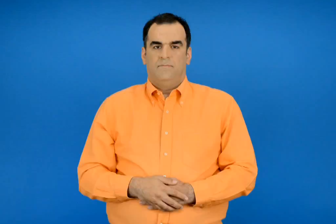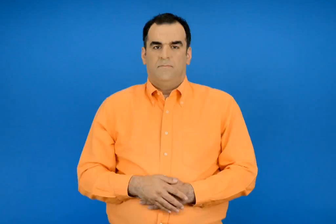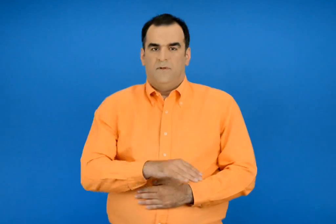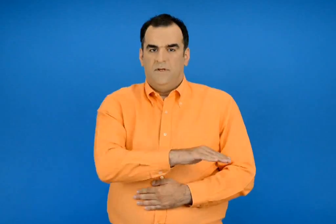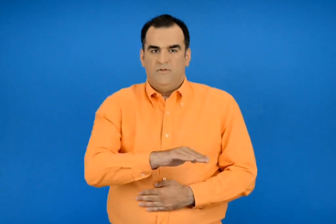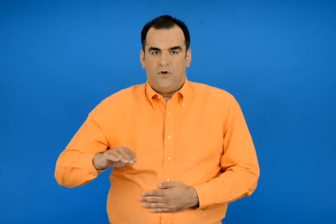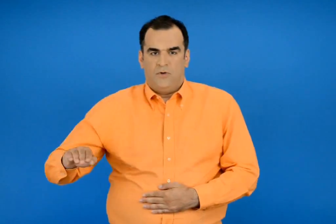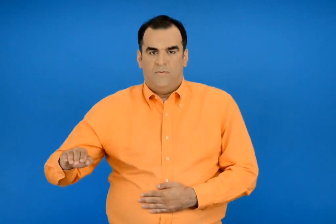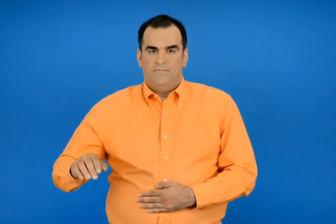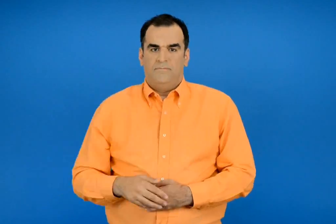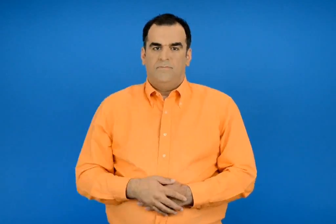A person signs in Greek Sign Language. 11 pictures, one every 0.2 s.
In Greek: ισόγειο
